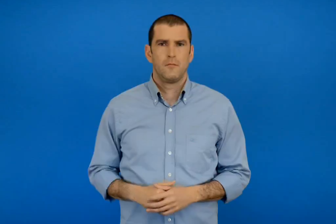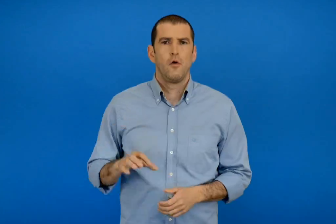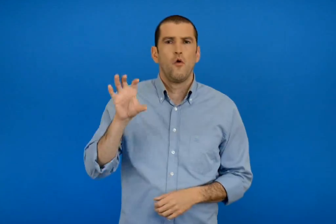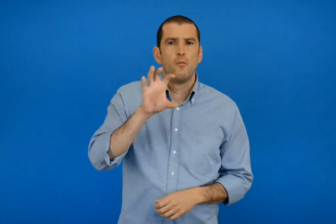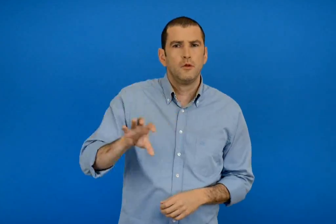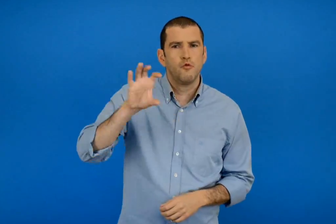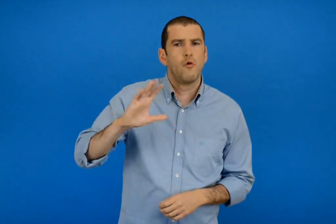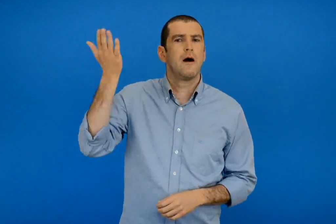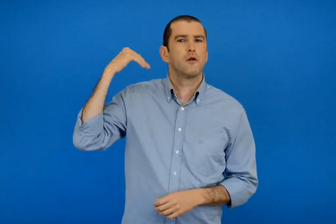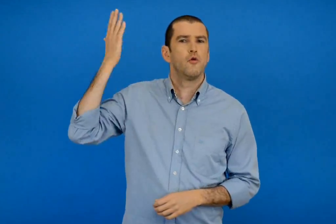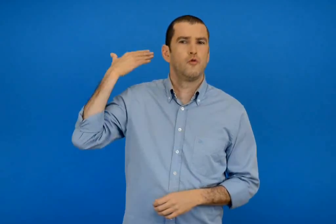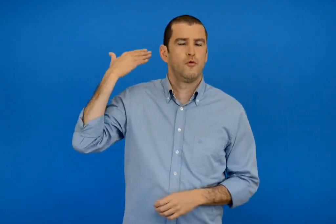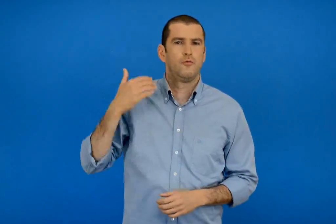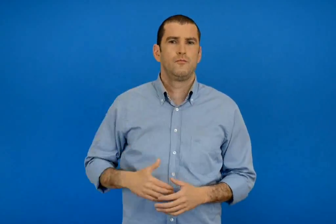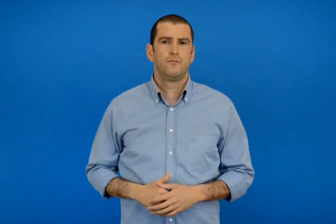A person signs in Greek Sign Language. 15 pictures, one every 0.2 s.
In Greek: αρχαιολογικό μουσείο
